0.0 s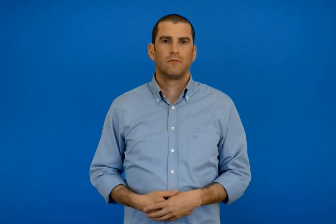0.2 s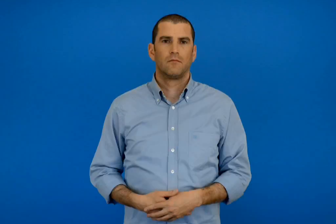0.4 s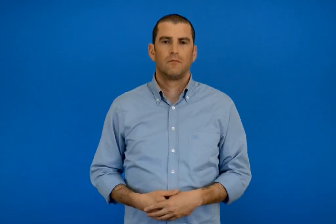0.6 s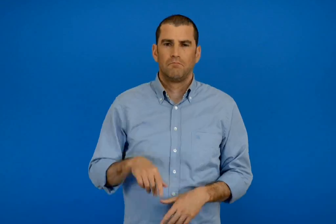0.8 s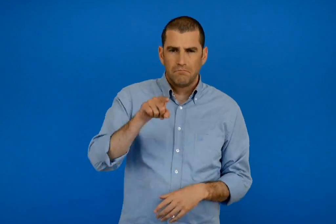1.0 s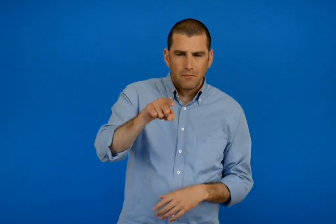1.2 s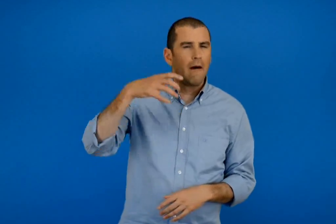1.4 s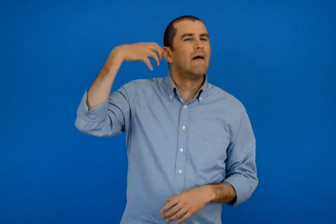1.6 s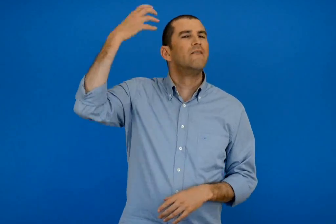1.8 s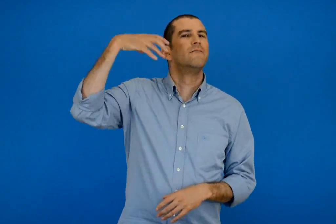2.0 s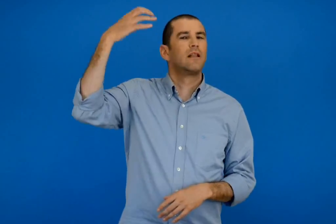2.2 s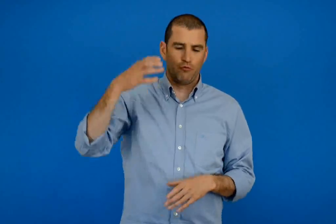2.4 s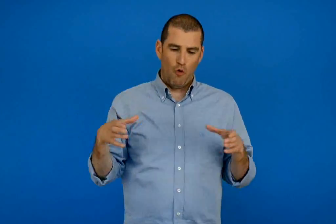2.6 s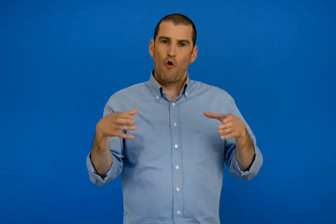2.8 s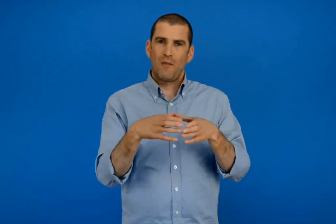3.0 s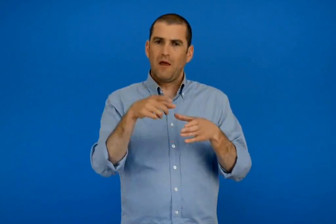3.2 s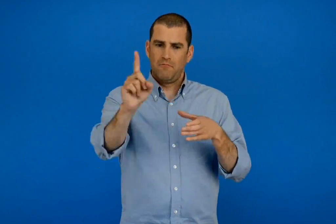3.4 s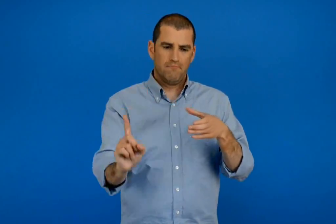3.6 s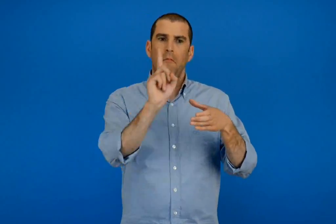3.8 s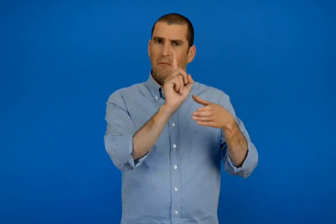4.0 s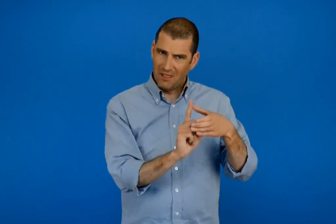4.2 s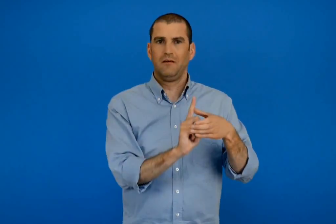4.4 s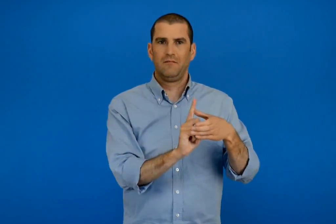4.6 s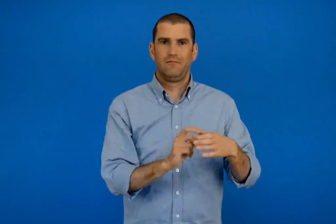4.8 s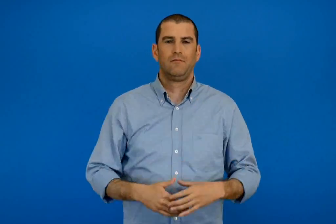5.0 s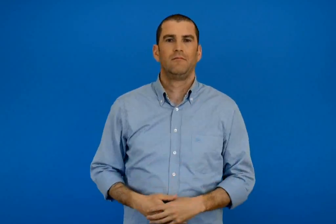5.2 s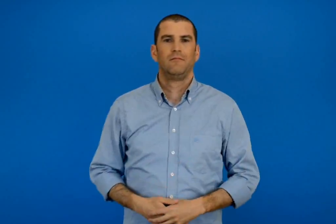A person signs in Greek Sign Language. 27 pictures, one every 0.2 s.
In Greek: φαντάσου ότι είσαι κι εσύ µέλος της ομάδας
